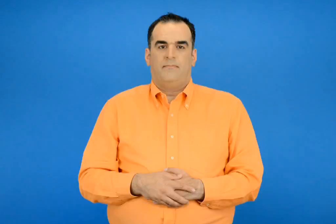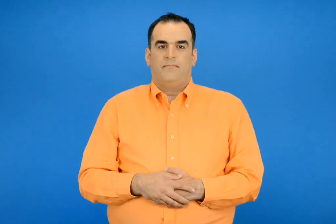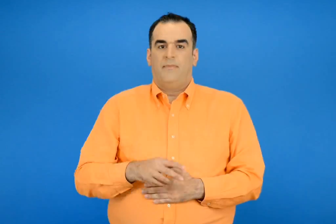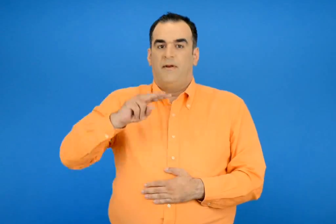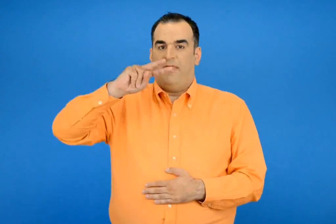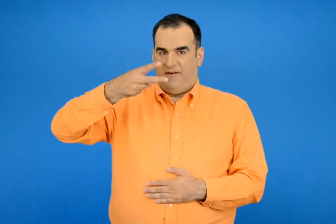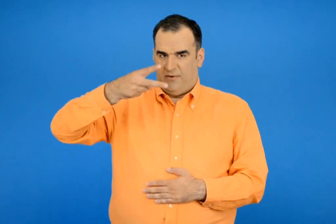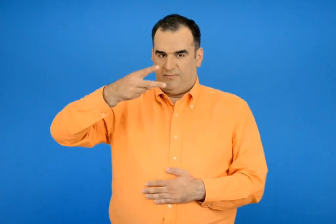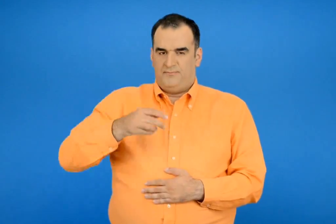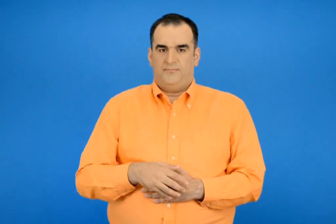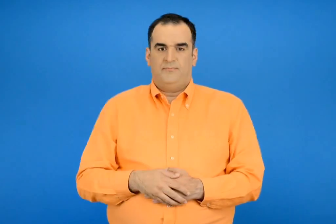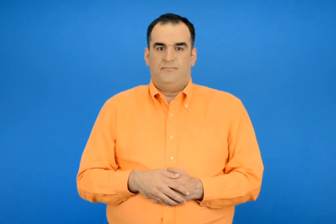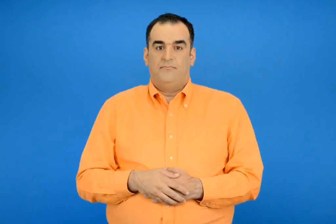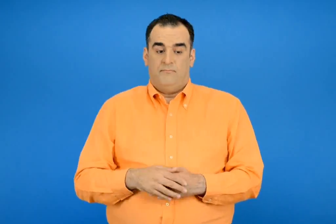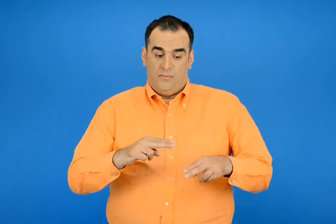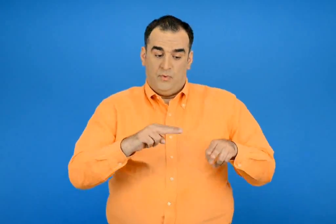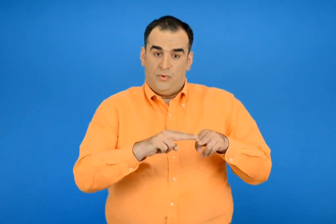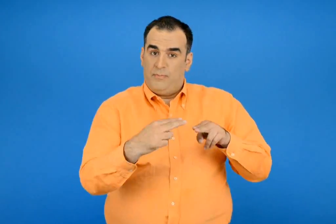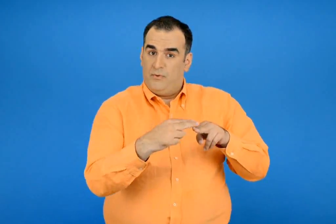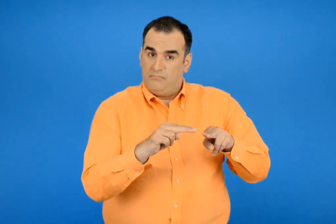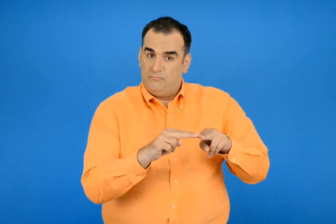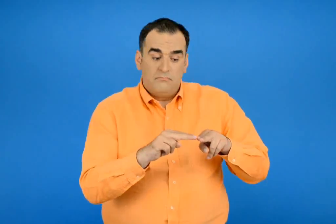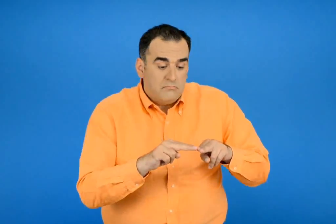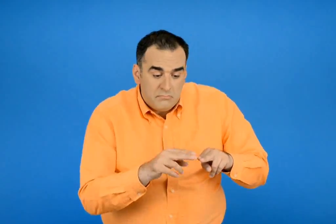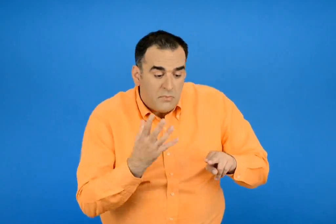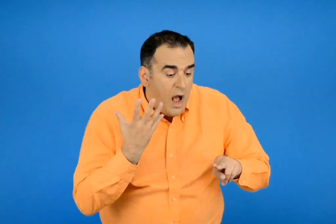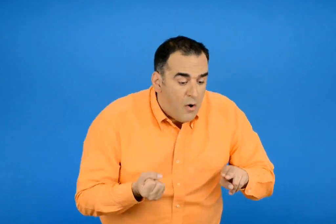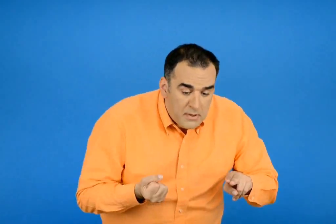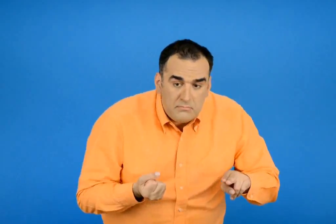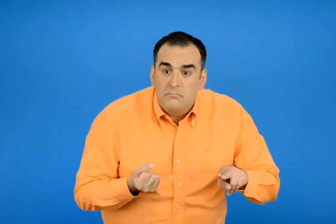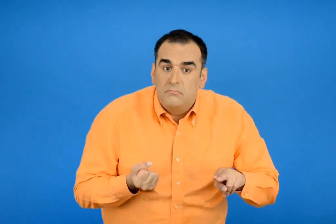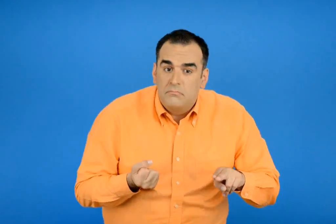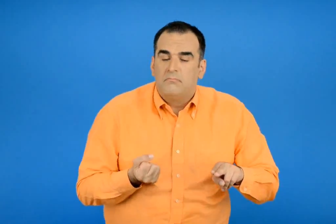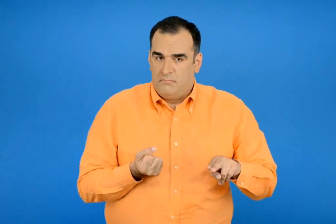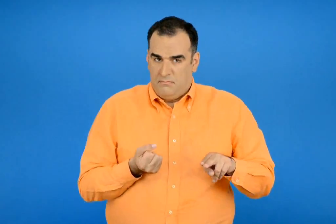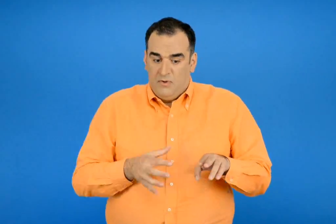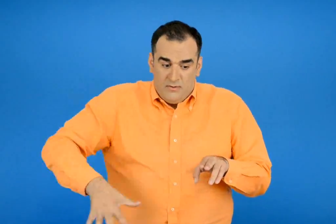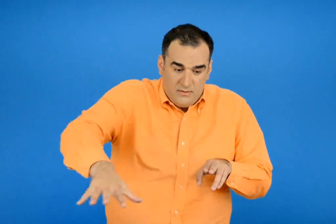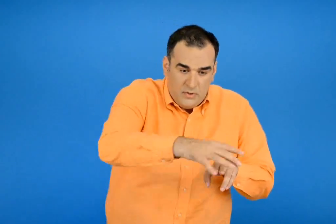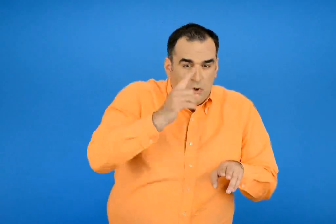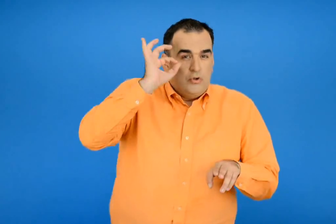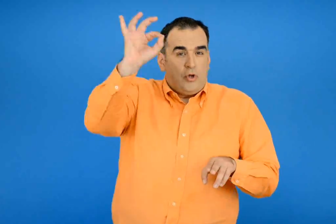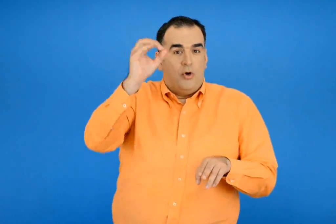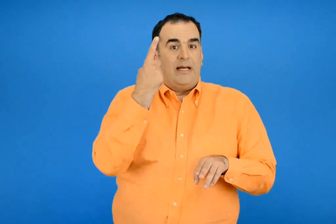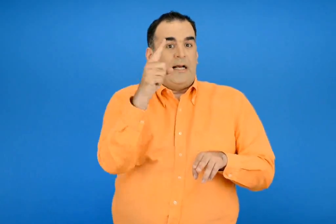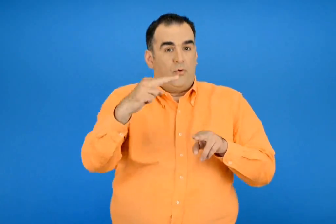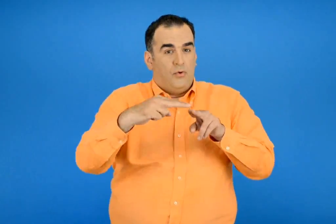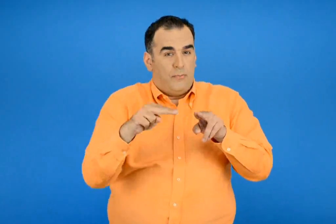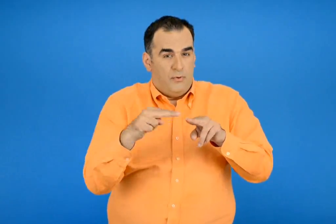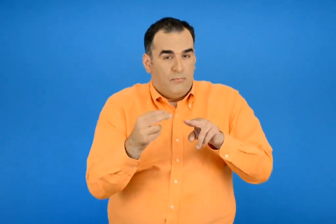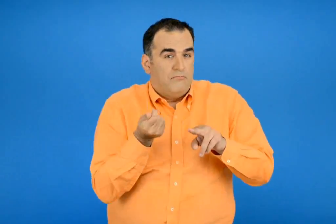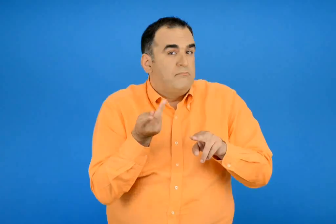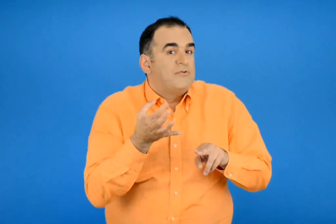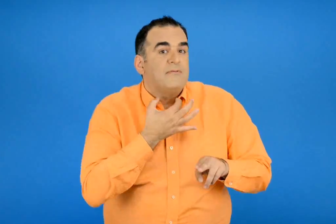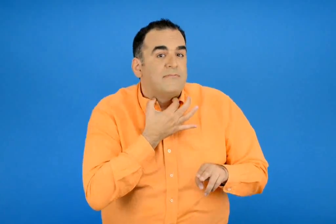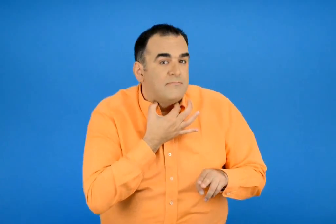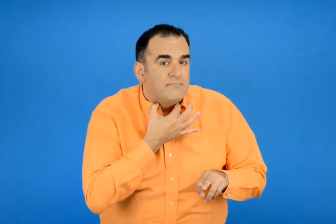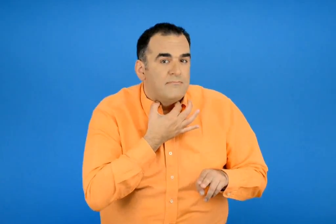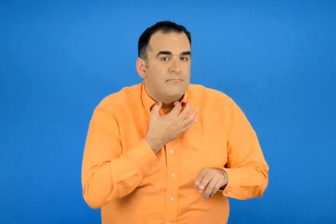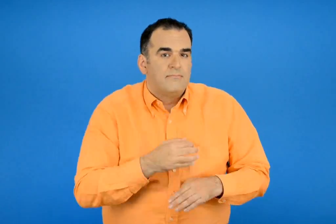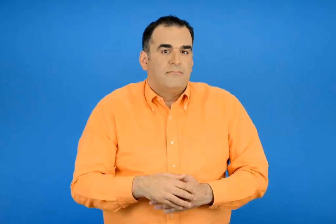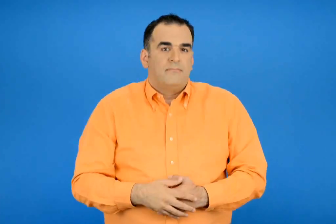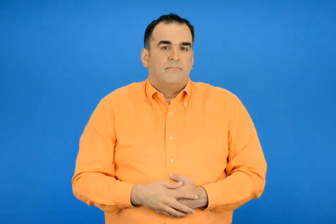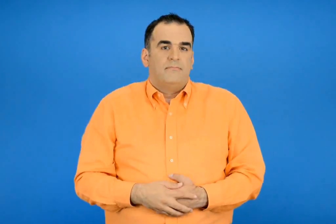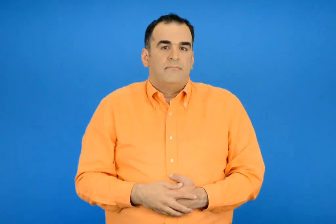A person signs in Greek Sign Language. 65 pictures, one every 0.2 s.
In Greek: 2ο έχουμε ντόμινο ποσά χρειαζόμαστε ακόμα για να έχουμε συνολικά 100 ;
